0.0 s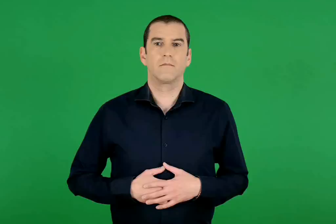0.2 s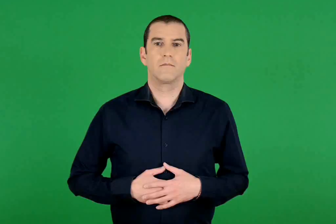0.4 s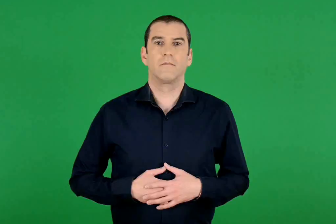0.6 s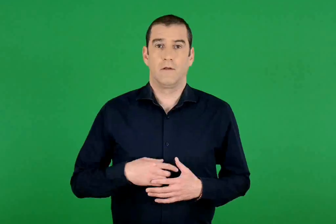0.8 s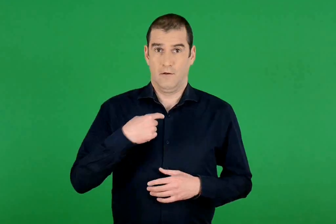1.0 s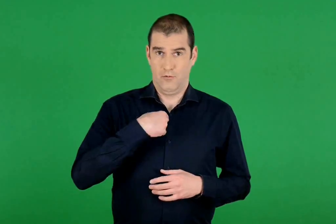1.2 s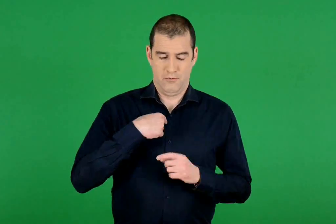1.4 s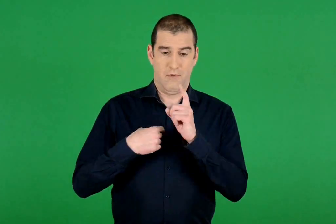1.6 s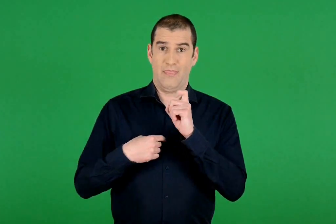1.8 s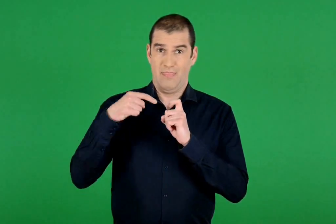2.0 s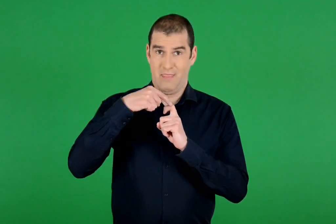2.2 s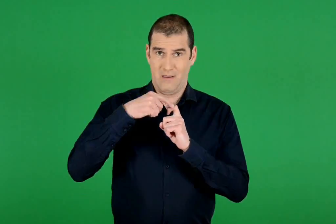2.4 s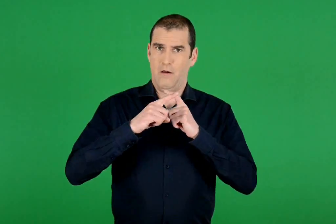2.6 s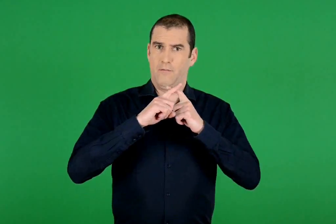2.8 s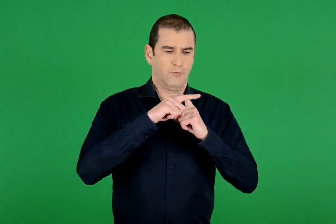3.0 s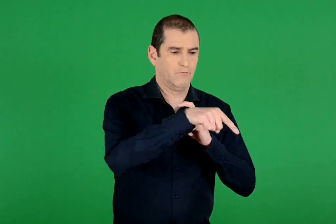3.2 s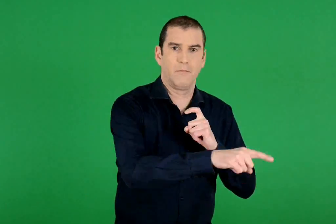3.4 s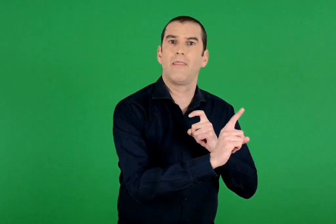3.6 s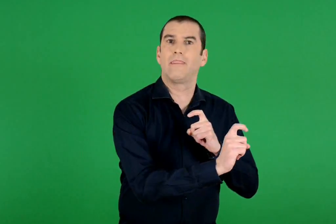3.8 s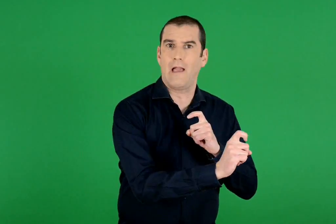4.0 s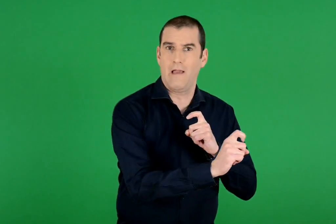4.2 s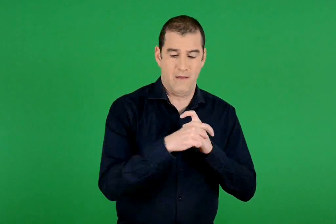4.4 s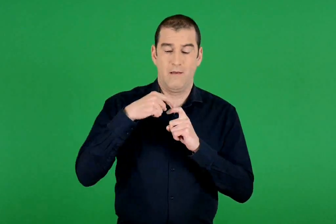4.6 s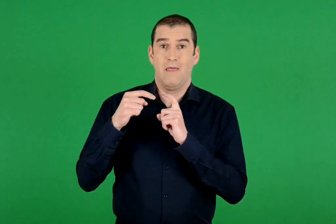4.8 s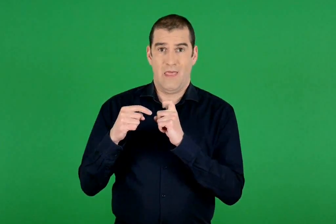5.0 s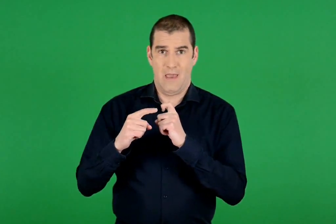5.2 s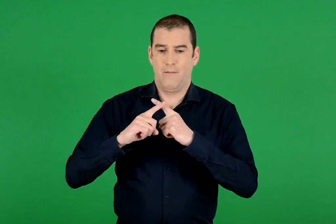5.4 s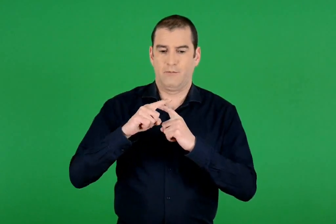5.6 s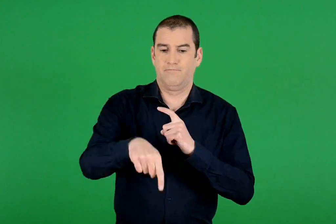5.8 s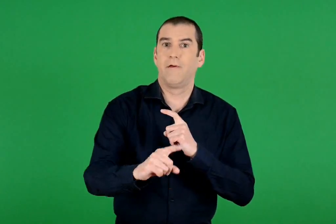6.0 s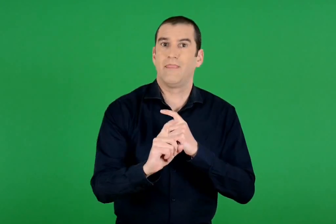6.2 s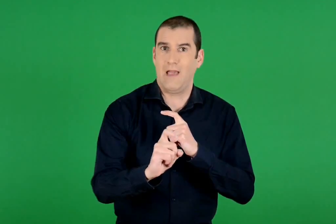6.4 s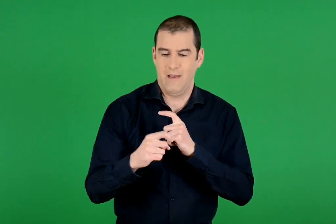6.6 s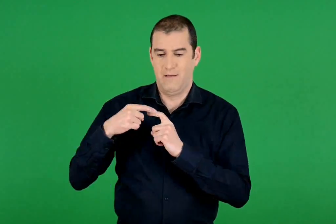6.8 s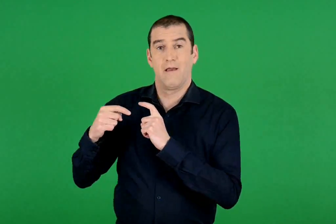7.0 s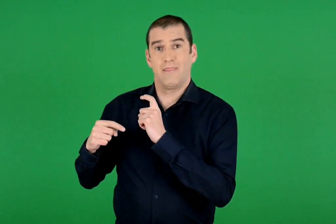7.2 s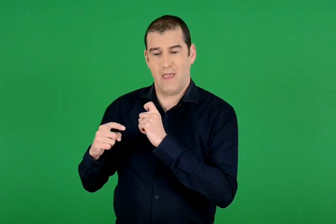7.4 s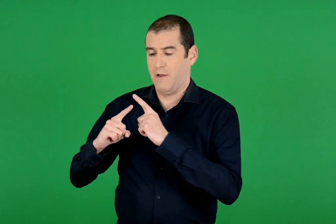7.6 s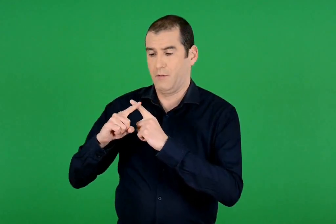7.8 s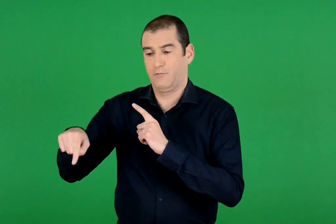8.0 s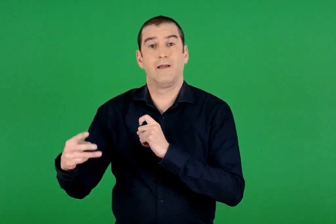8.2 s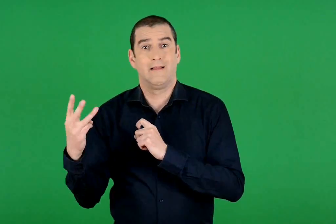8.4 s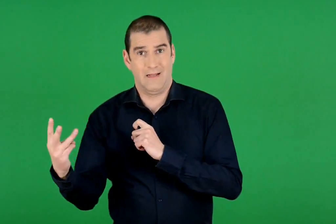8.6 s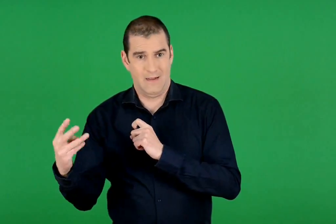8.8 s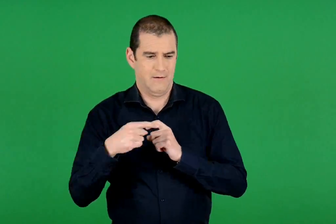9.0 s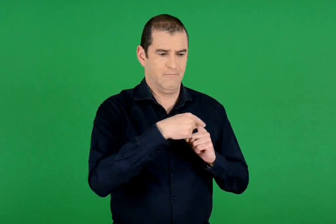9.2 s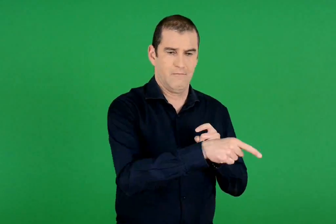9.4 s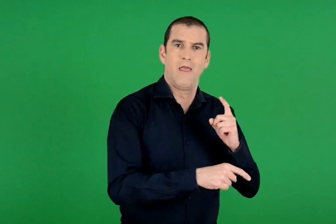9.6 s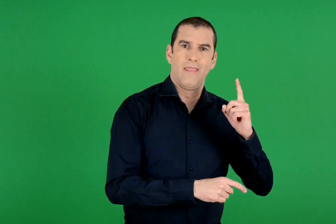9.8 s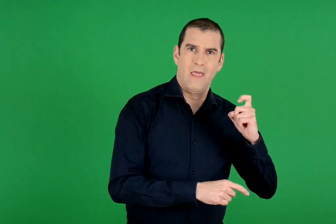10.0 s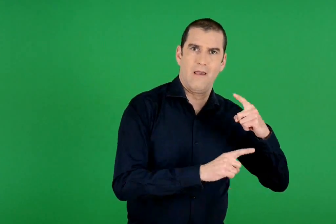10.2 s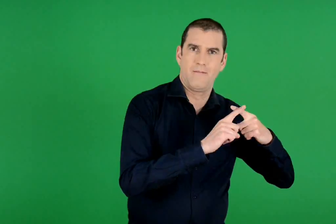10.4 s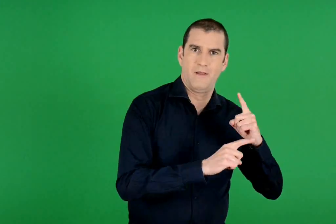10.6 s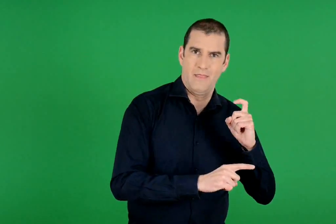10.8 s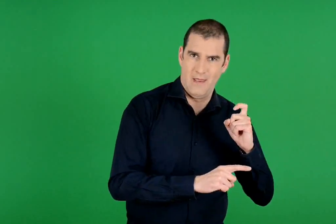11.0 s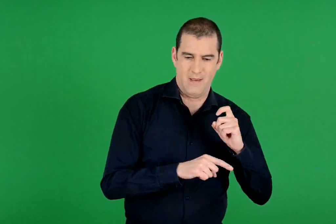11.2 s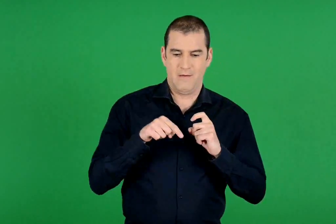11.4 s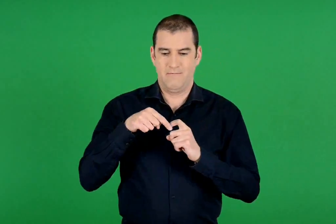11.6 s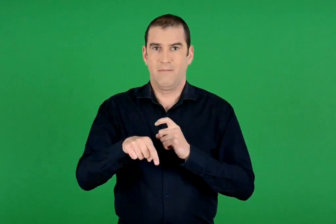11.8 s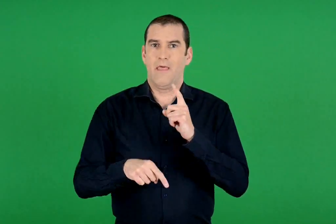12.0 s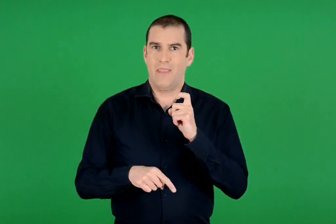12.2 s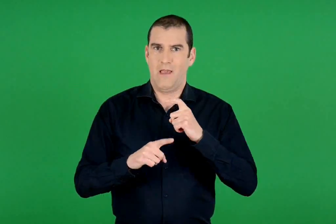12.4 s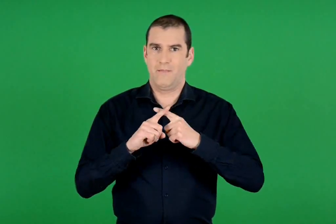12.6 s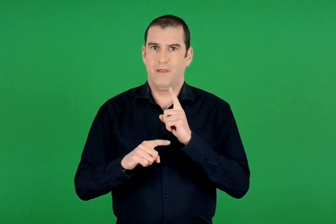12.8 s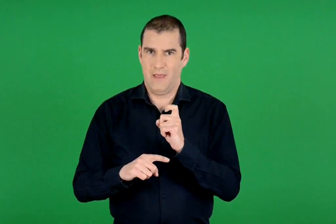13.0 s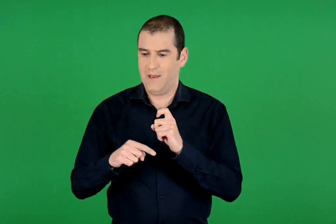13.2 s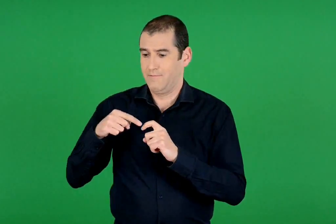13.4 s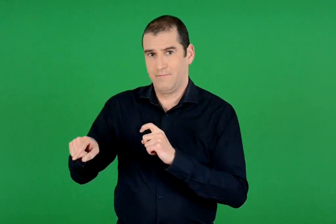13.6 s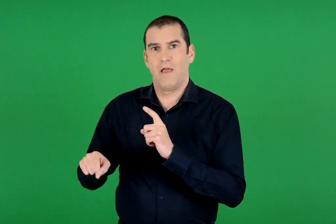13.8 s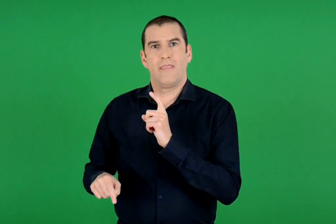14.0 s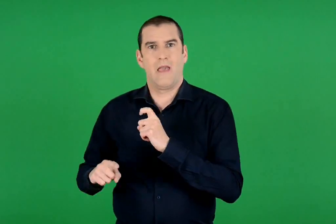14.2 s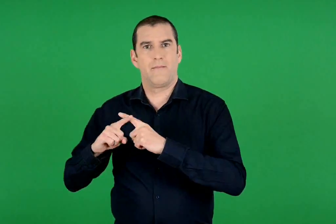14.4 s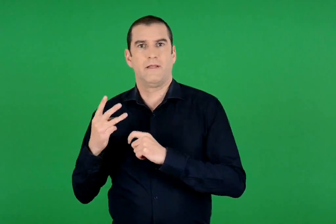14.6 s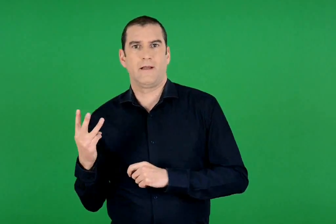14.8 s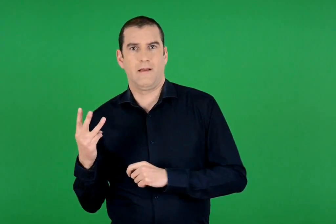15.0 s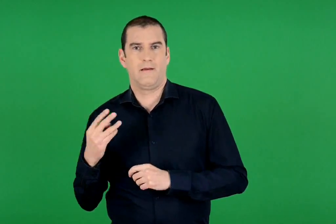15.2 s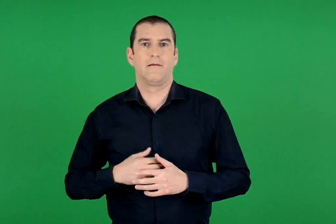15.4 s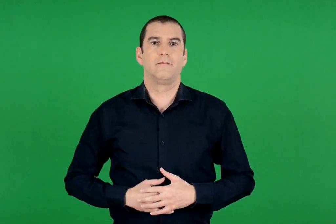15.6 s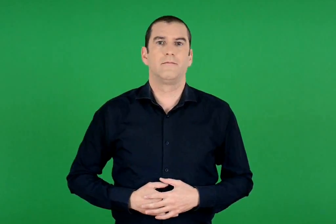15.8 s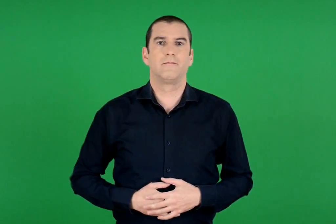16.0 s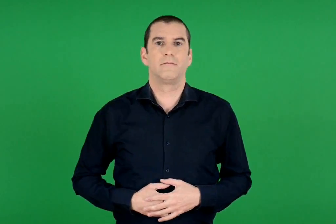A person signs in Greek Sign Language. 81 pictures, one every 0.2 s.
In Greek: πολλαπλασιάζω χωριστά το 10 , με το 10 , με το 10 και το 3. 10 x 10 , 10 x 10 , 10 x 3
